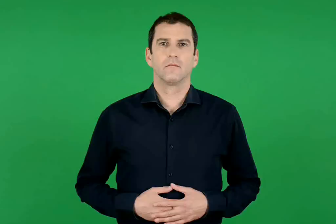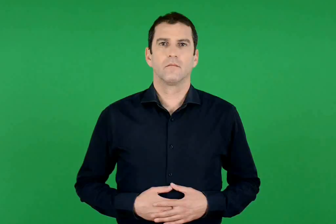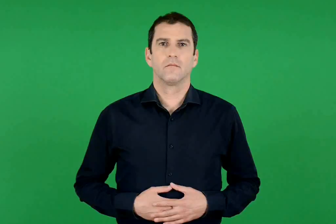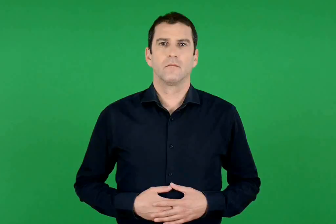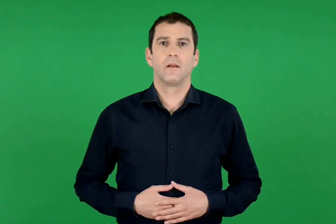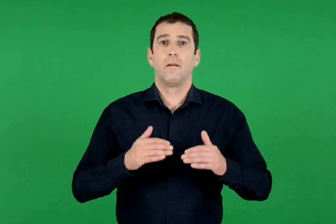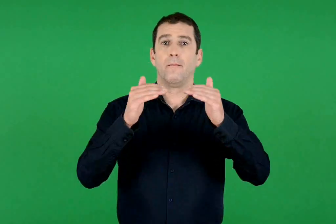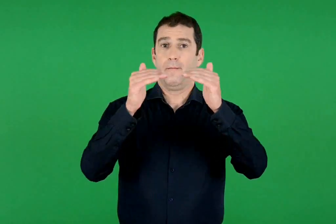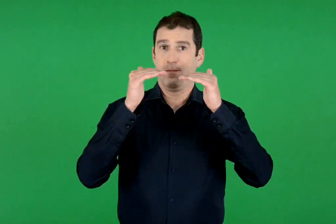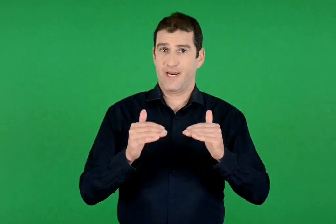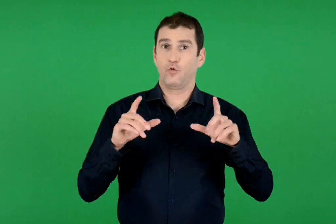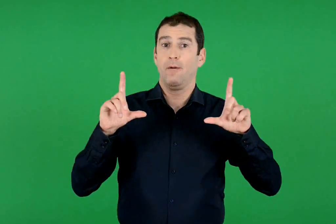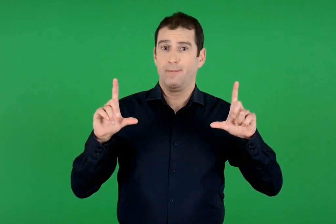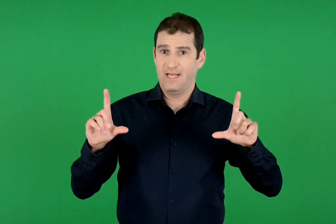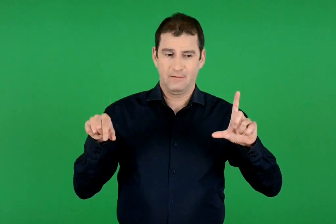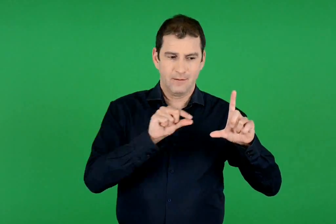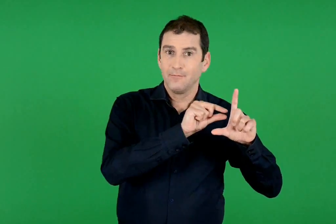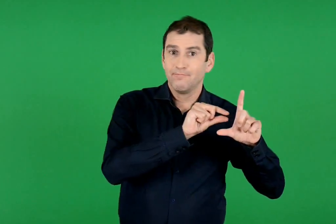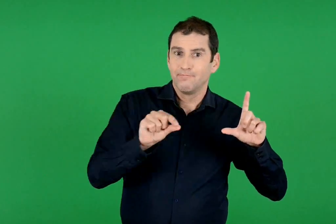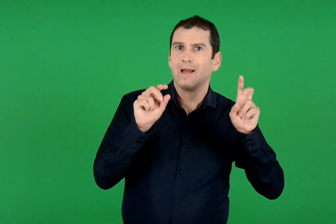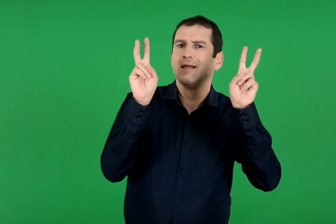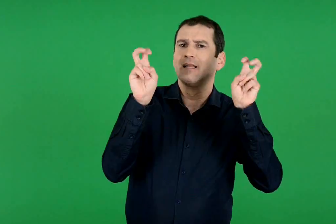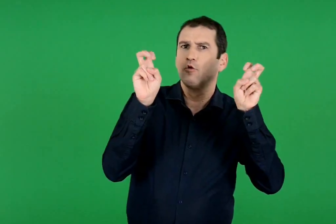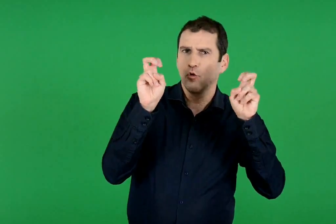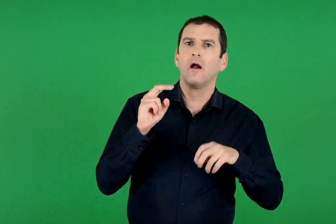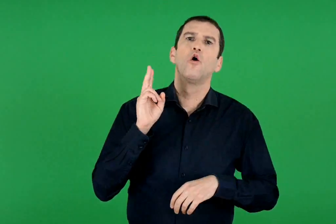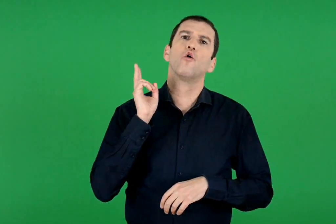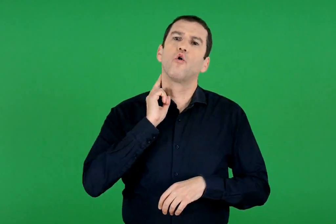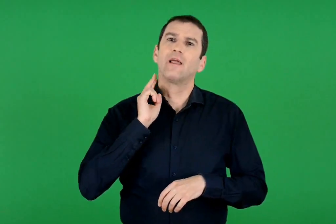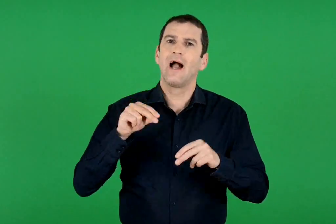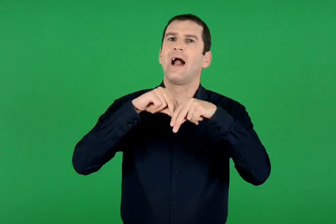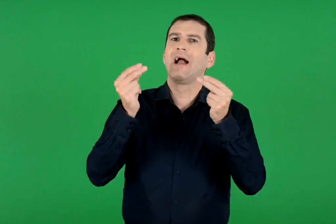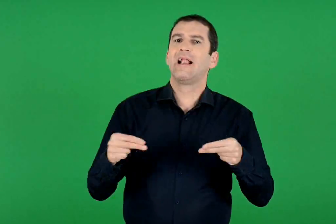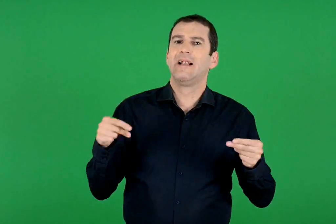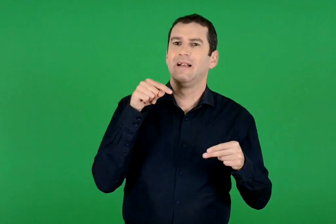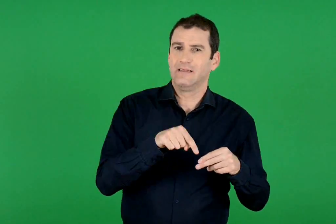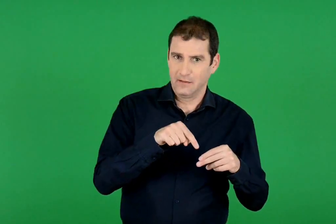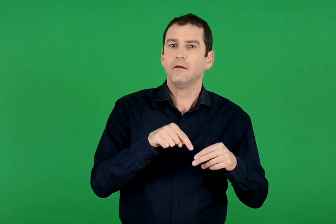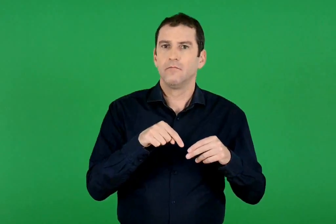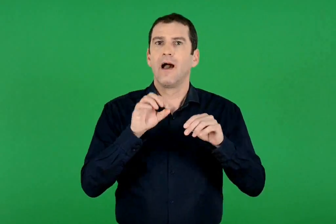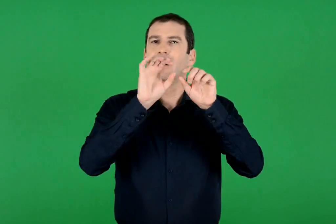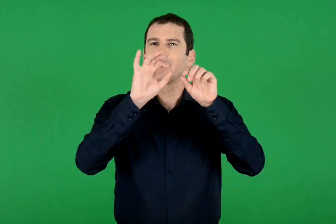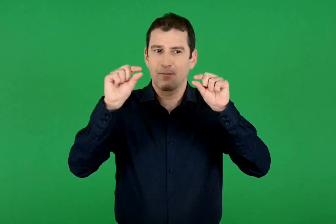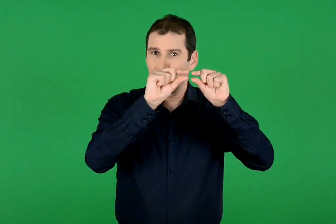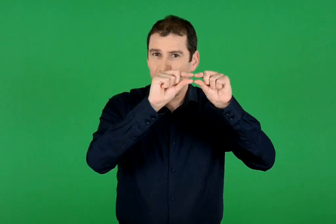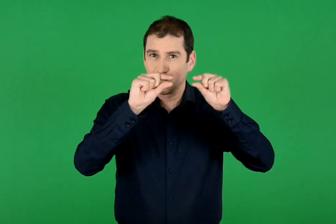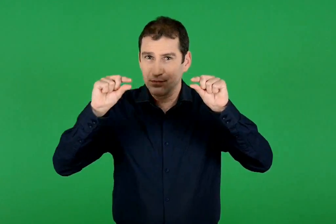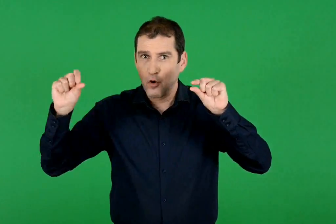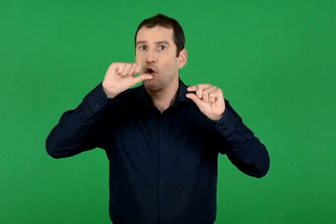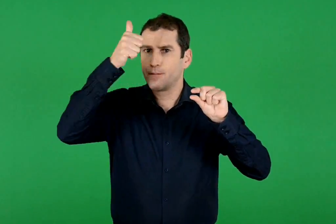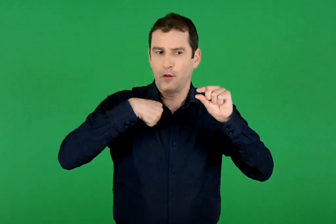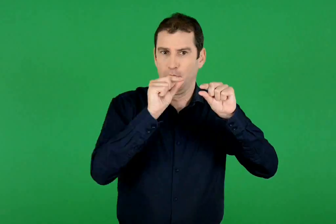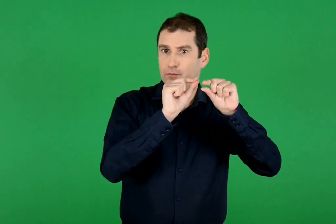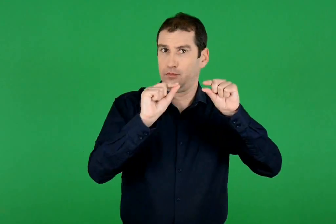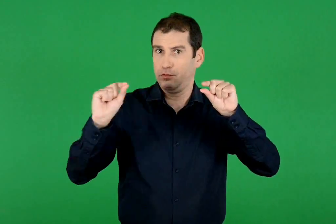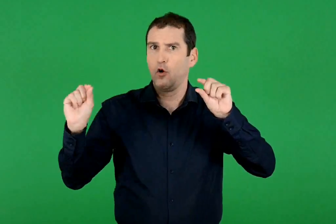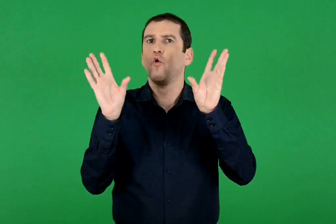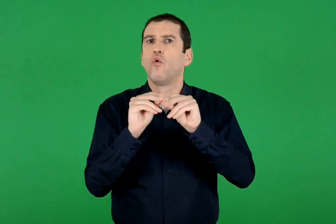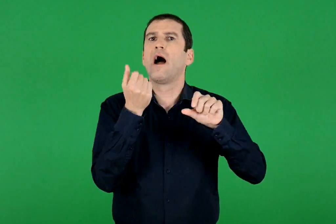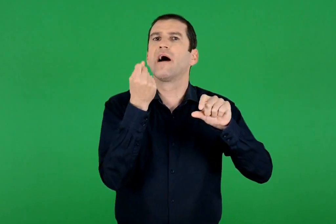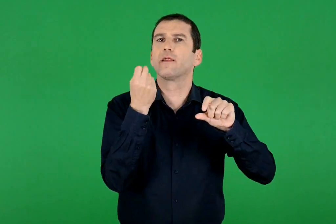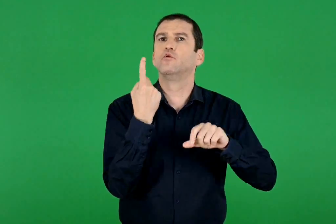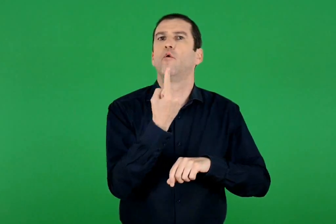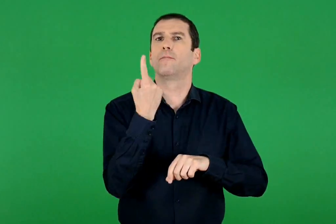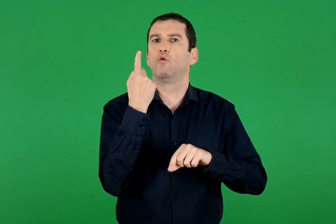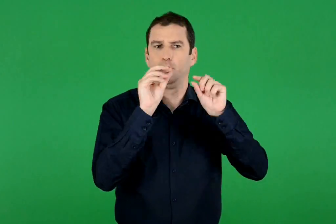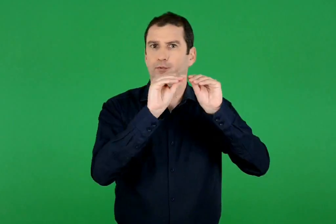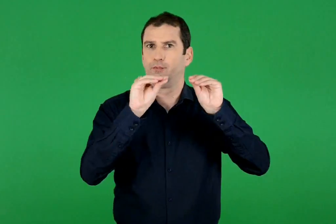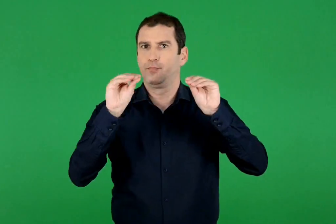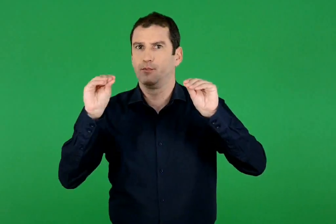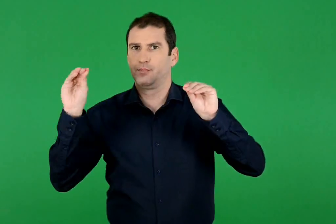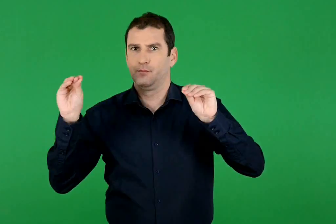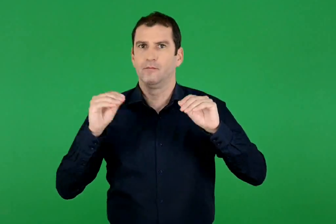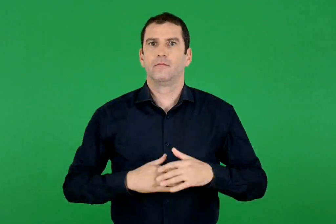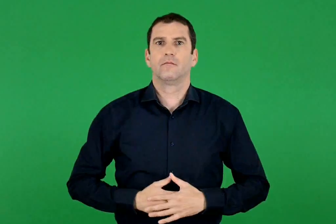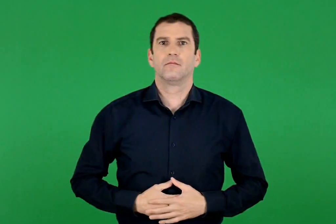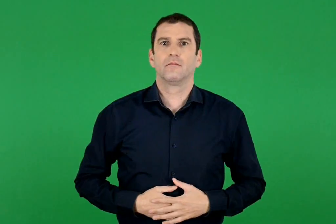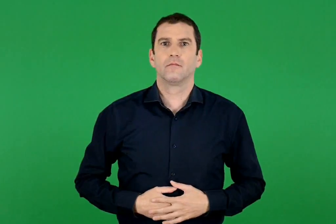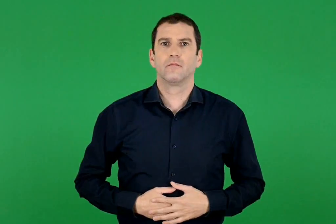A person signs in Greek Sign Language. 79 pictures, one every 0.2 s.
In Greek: γράφουμε πρώτα τα γράμματα που αντιστοιχούν στους μονούς αριθμούς στη γραμμή του παρακάτω πίνακα που έχει τίτλο η λύση του κώδικα.
